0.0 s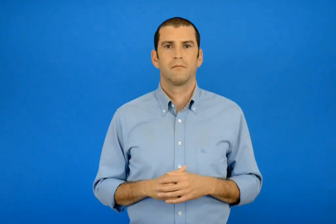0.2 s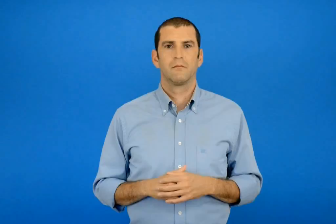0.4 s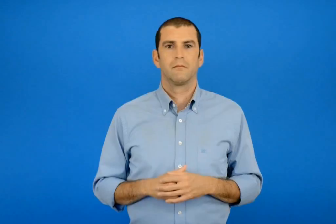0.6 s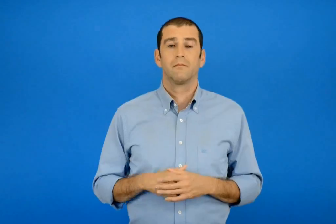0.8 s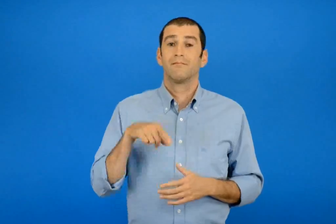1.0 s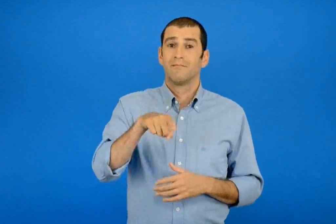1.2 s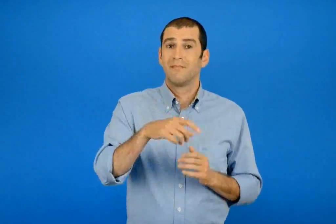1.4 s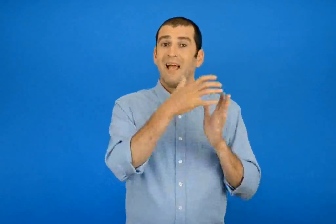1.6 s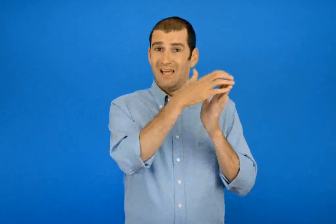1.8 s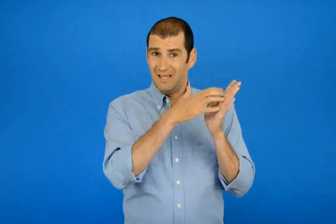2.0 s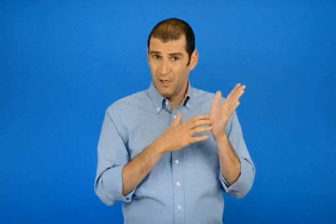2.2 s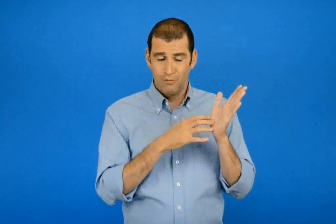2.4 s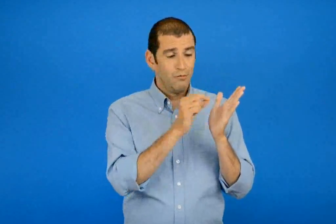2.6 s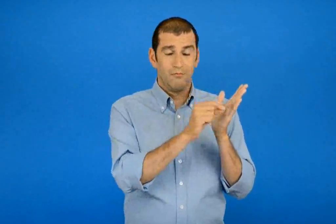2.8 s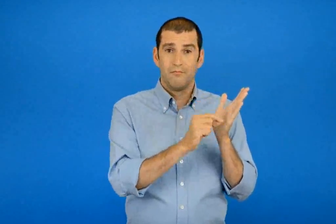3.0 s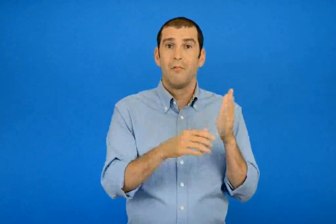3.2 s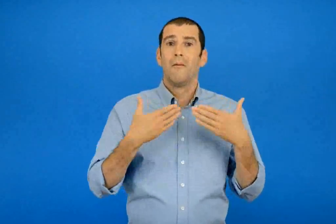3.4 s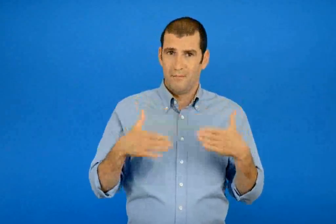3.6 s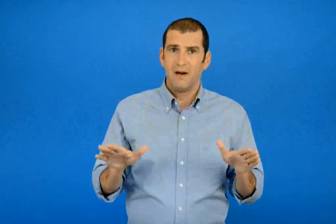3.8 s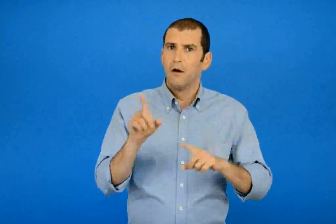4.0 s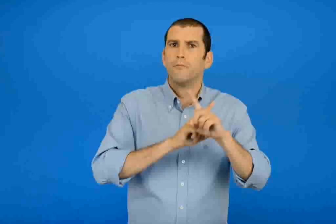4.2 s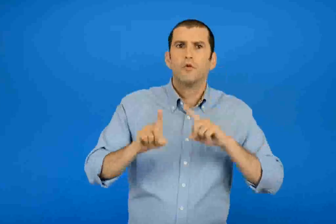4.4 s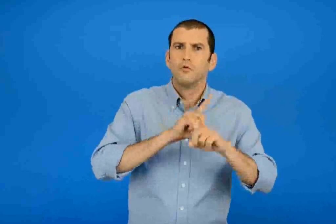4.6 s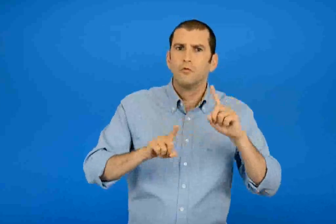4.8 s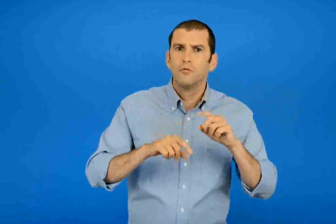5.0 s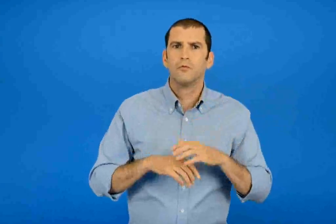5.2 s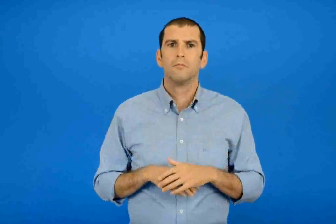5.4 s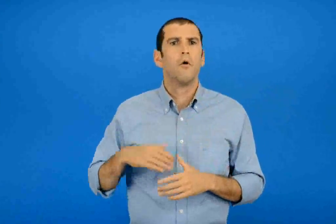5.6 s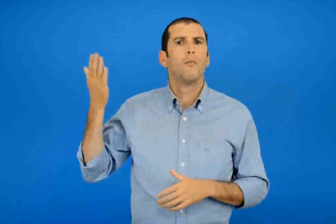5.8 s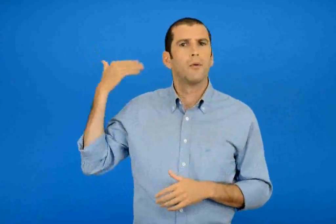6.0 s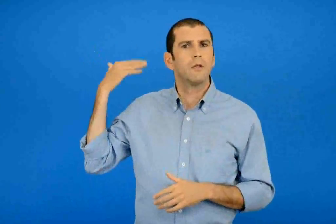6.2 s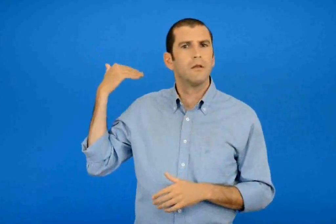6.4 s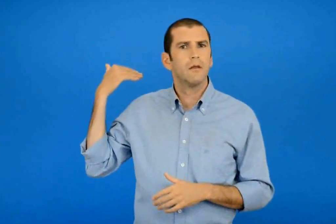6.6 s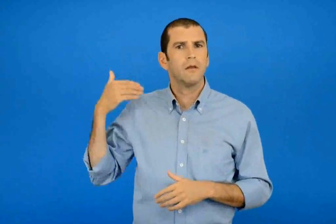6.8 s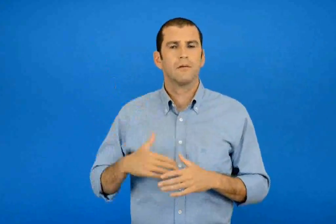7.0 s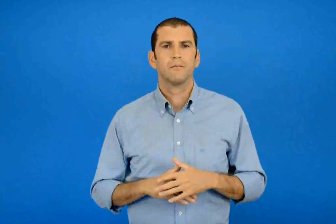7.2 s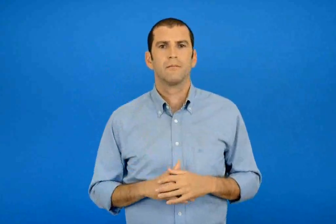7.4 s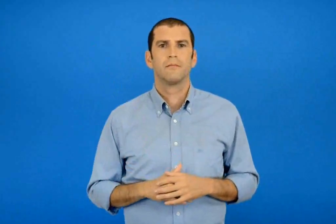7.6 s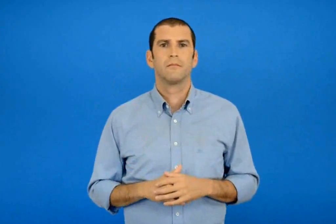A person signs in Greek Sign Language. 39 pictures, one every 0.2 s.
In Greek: ποιός έγραψε αυτό το κείμενο ; πότε ;
